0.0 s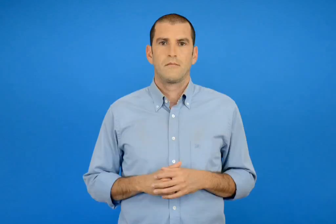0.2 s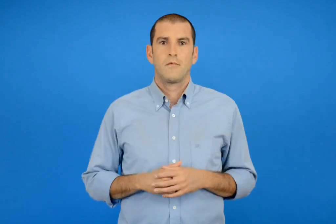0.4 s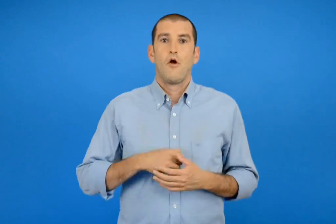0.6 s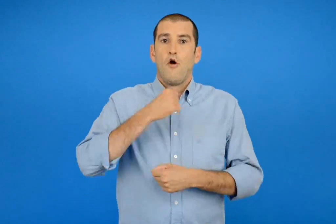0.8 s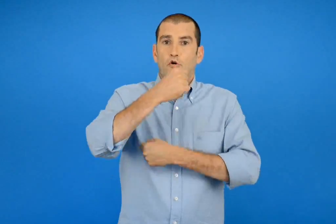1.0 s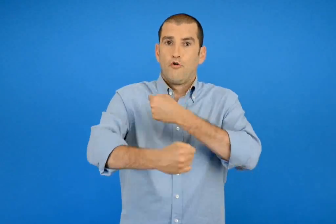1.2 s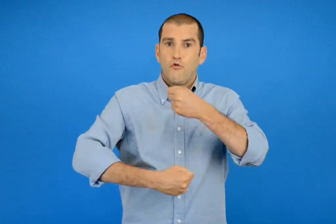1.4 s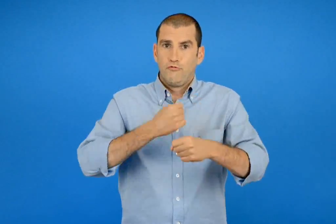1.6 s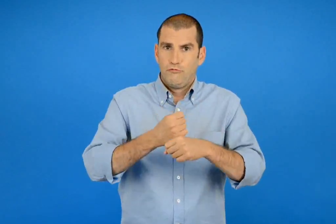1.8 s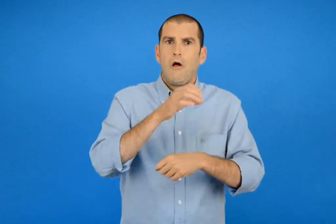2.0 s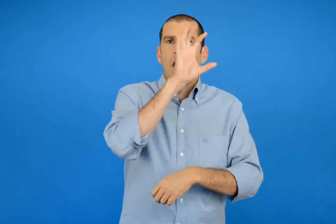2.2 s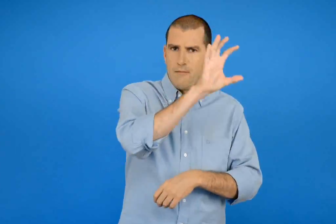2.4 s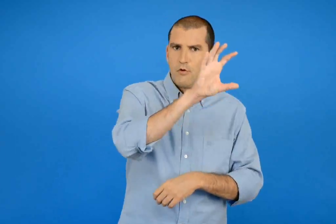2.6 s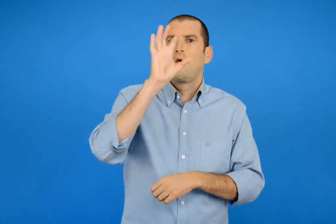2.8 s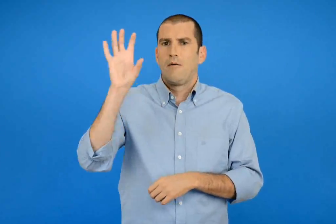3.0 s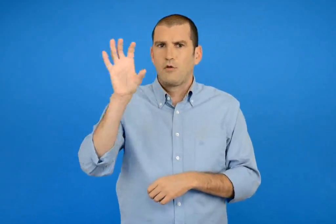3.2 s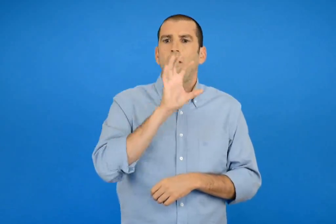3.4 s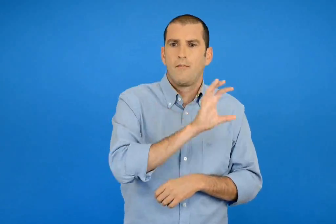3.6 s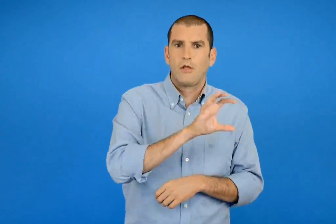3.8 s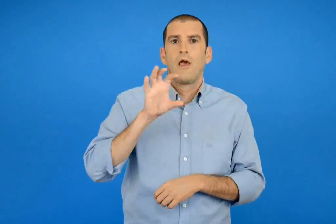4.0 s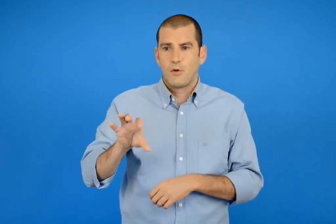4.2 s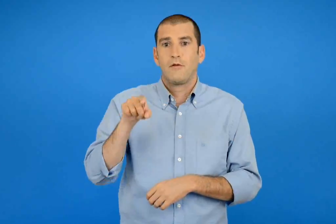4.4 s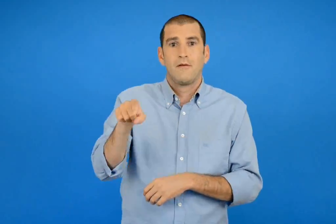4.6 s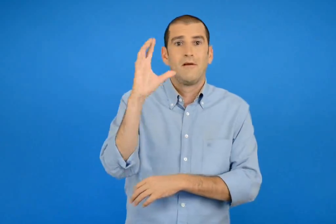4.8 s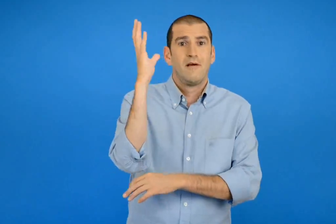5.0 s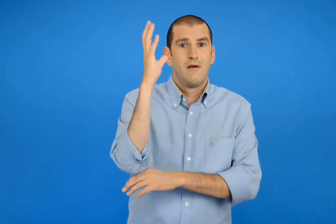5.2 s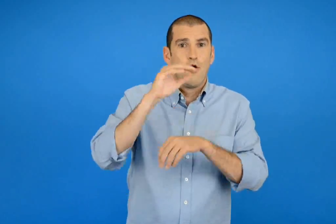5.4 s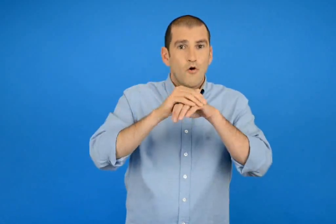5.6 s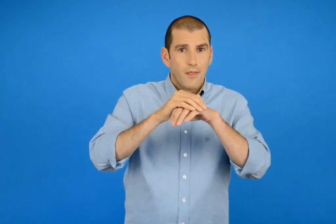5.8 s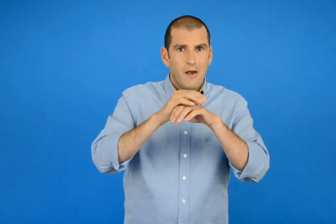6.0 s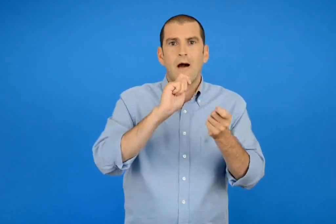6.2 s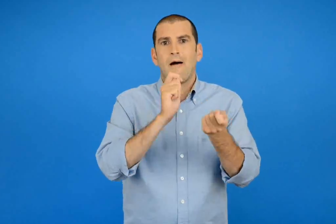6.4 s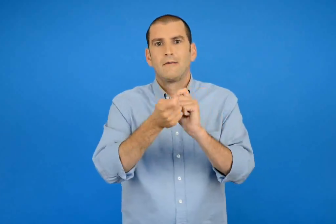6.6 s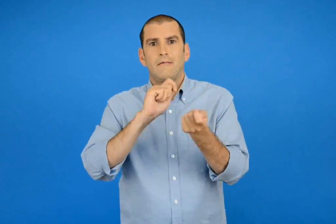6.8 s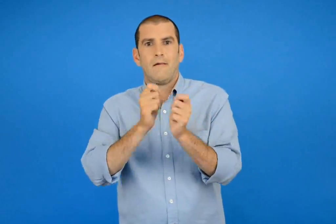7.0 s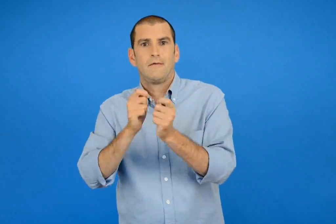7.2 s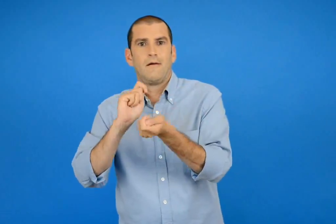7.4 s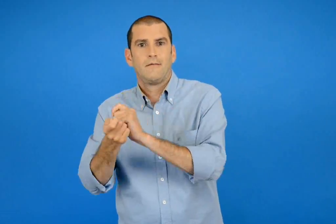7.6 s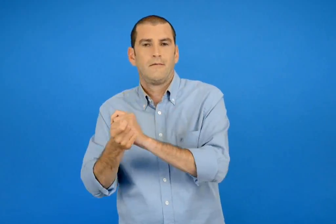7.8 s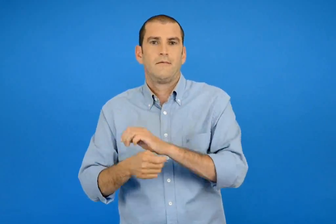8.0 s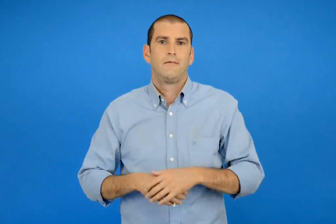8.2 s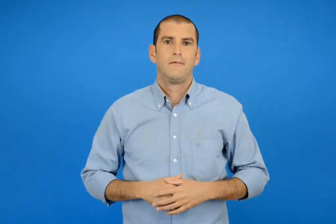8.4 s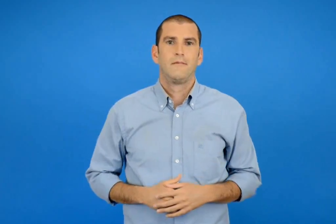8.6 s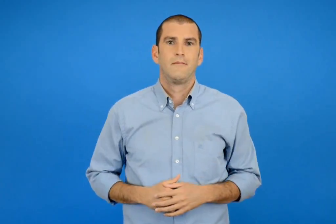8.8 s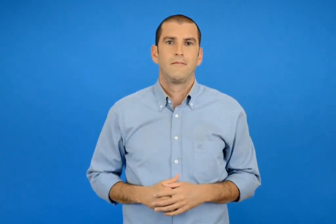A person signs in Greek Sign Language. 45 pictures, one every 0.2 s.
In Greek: κάθε εποχή του χρόνου η ροδακινιά αλλάζει
